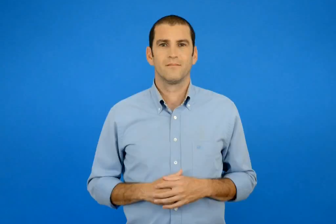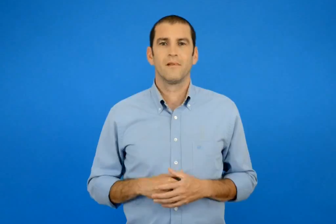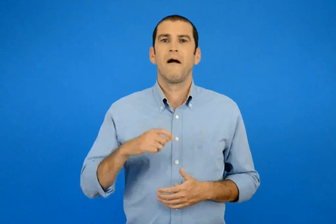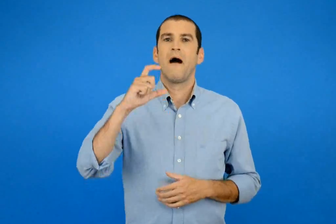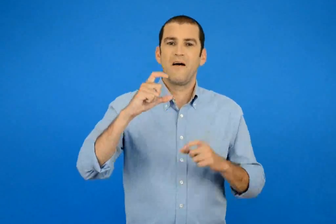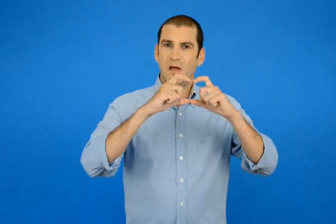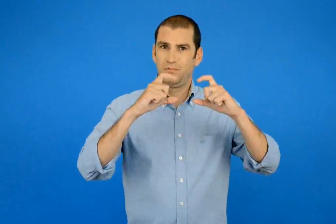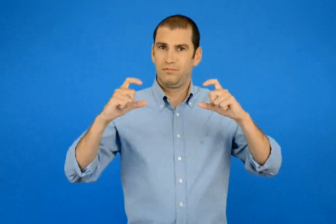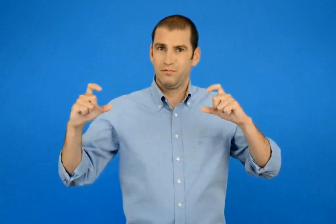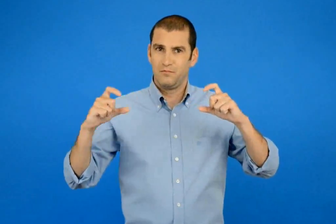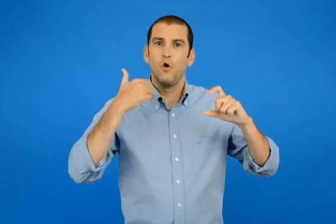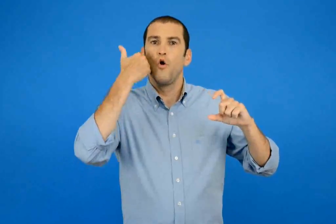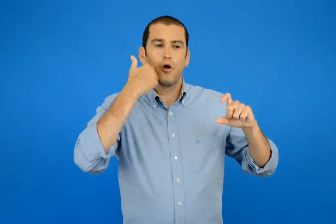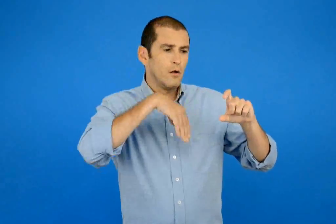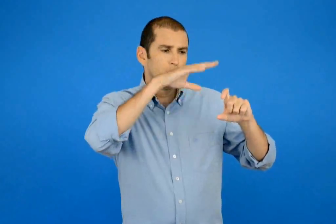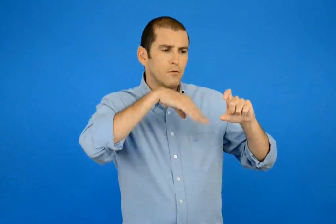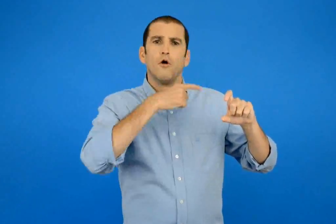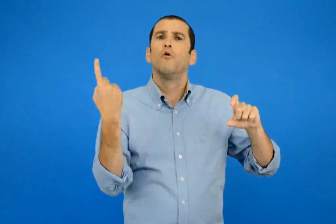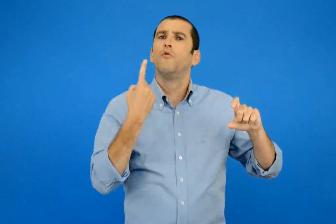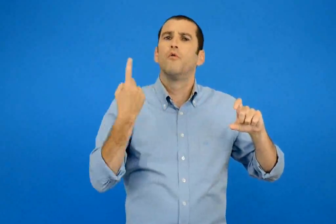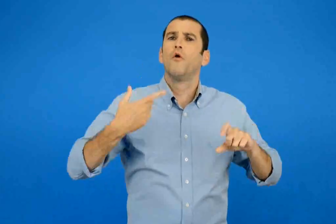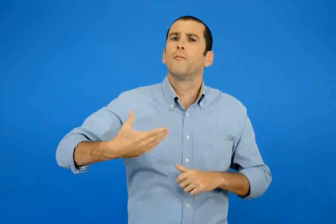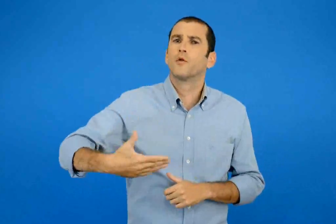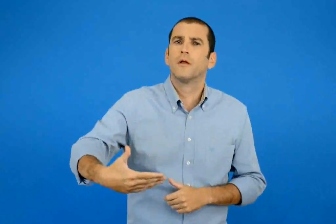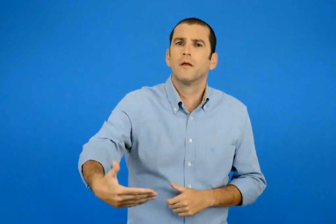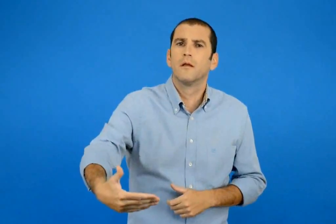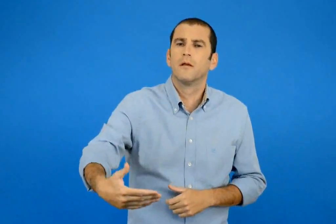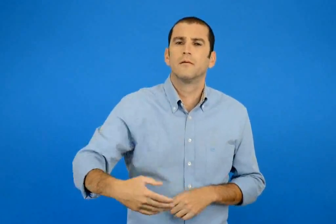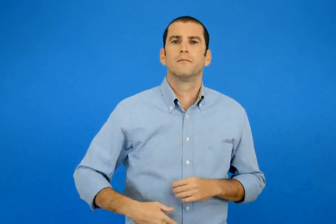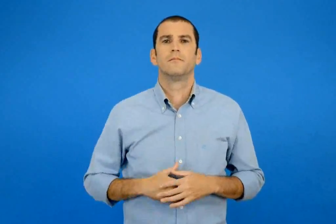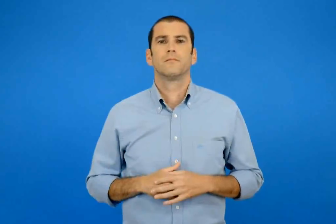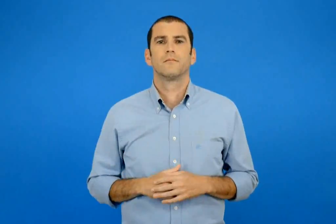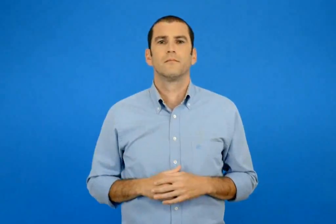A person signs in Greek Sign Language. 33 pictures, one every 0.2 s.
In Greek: ποτέ βάφουμε κόκκινα αυγά ;
